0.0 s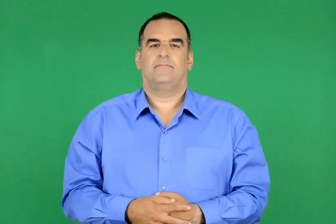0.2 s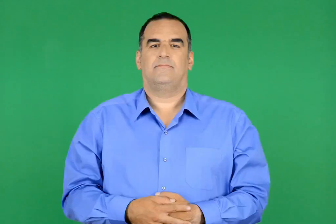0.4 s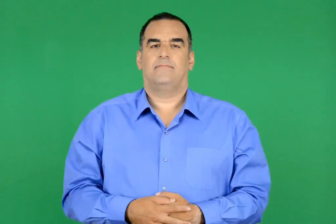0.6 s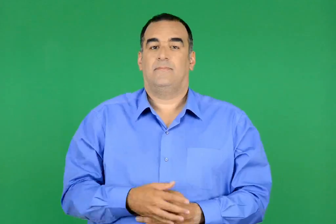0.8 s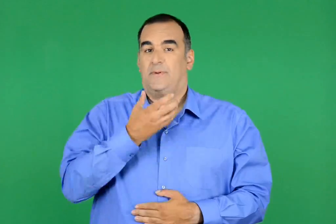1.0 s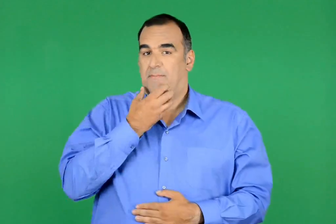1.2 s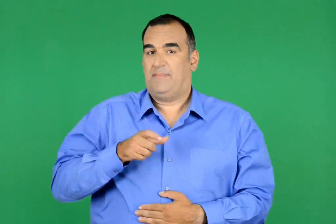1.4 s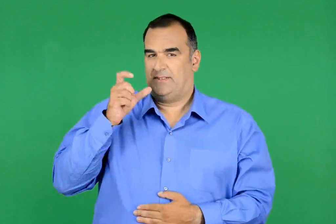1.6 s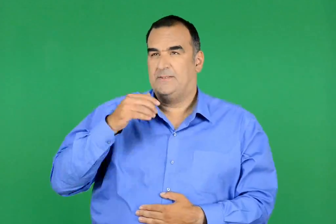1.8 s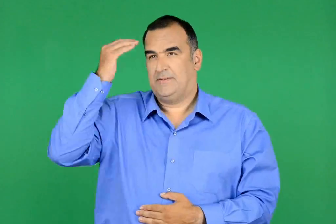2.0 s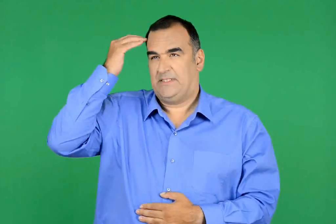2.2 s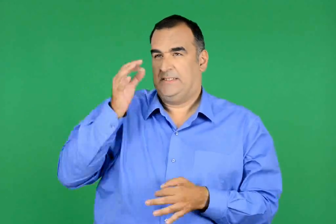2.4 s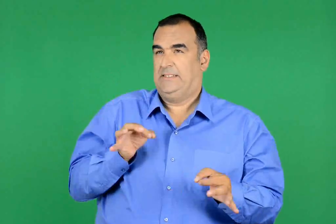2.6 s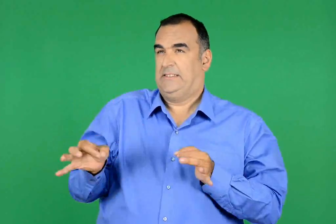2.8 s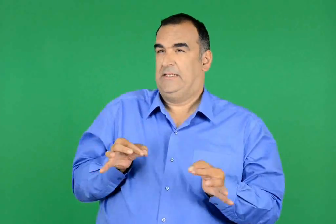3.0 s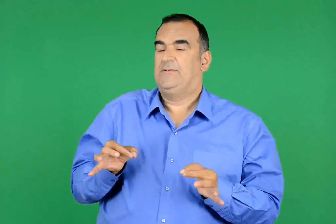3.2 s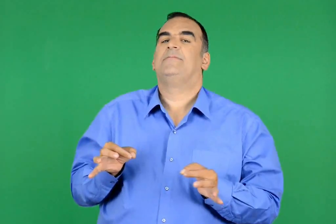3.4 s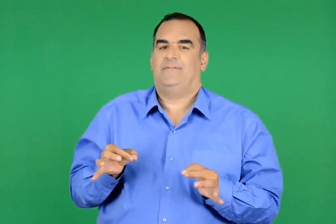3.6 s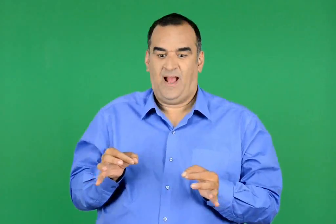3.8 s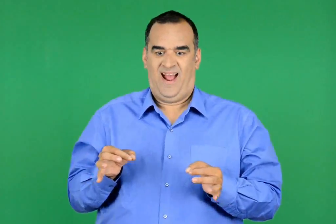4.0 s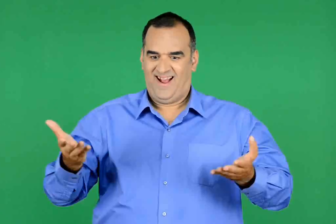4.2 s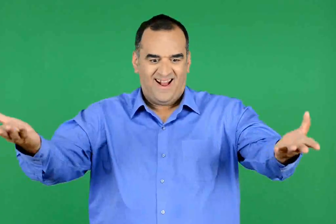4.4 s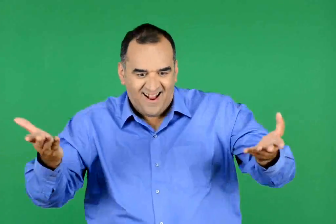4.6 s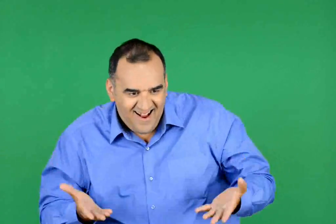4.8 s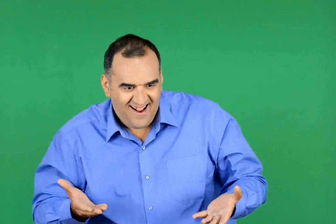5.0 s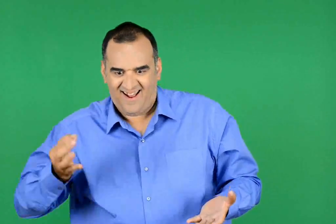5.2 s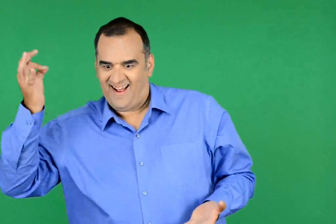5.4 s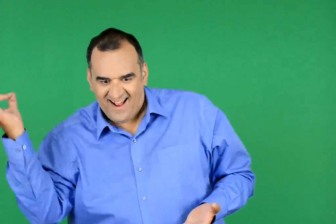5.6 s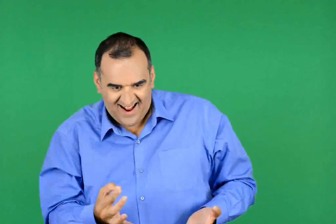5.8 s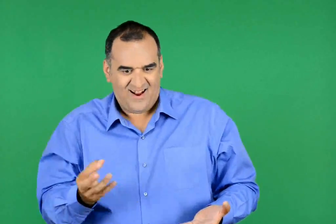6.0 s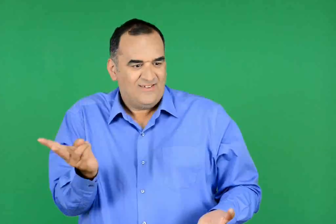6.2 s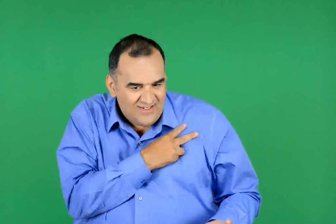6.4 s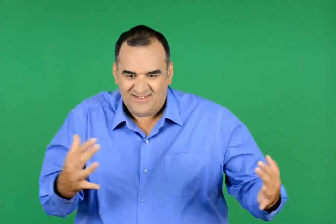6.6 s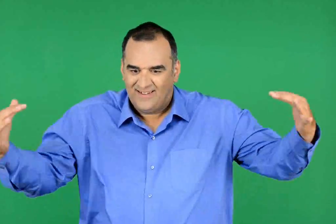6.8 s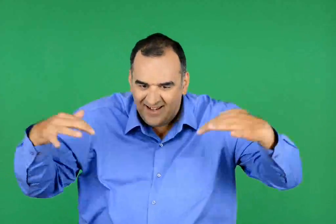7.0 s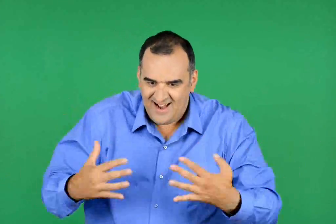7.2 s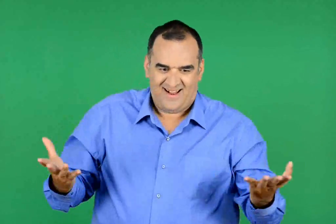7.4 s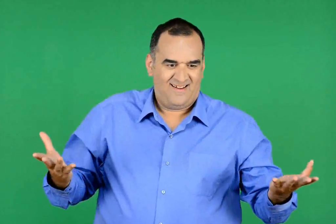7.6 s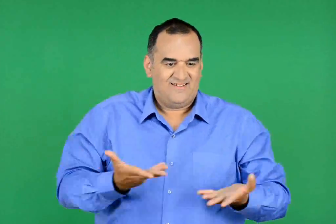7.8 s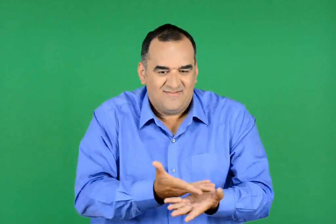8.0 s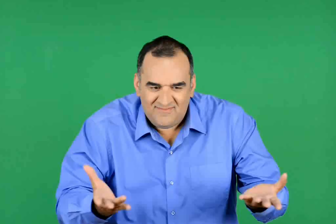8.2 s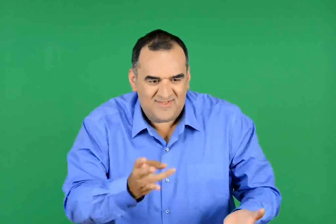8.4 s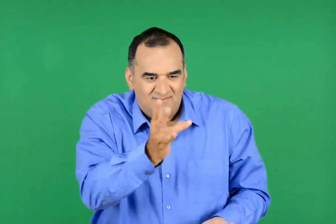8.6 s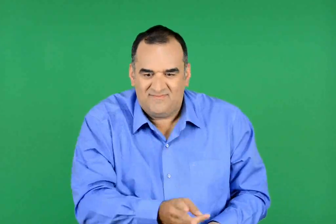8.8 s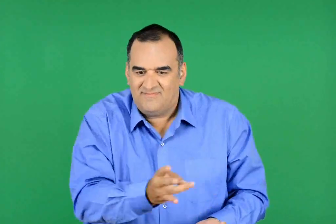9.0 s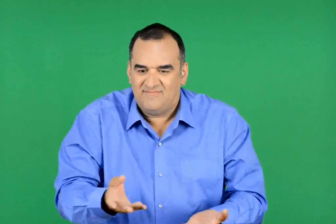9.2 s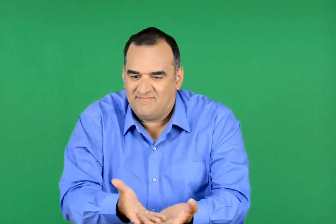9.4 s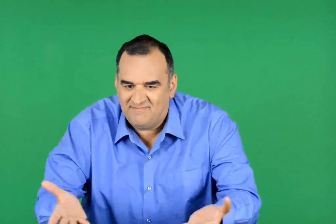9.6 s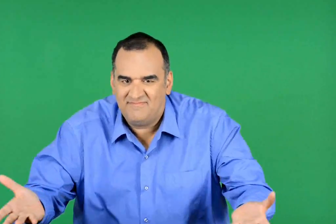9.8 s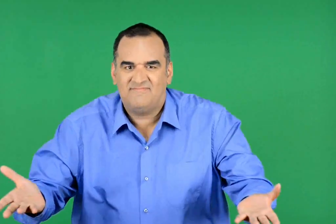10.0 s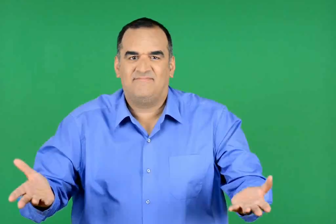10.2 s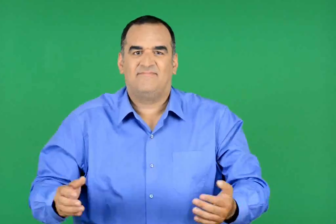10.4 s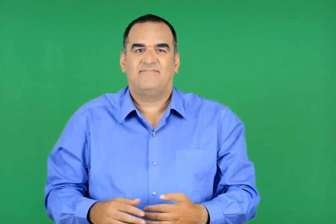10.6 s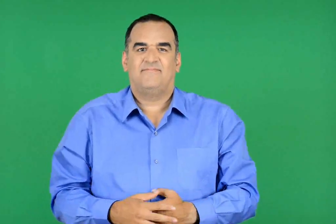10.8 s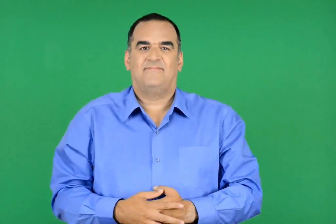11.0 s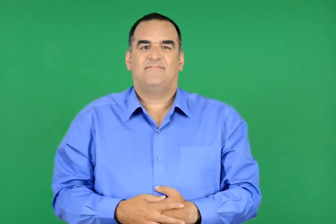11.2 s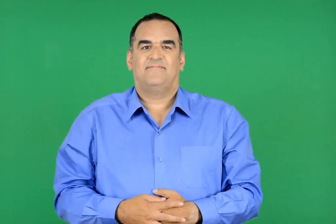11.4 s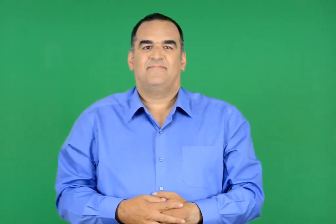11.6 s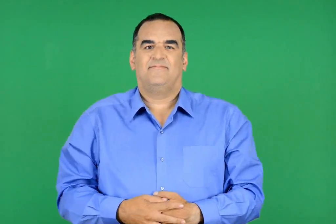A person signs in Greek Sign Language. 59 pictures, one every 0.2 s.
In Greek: ωραία , θαυμάσια πολύ καλά κάνατε αυτοσχεδίαζε κιόλας ο παπάς. την ευχή µου να έχετε
